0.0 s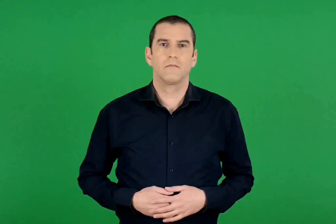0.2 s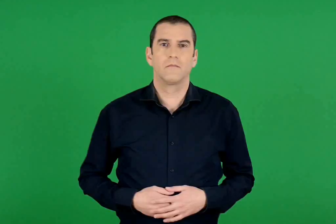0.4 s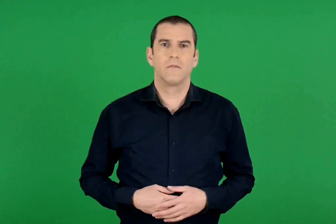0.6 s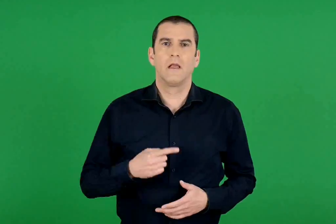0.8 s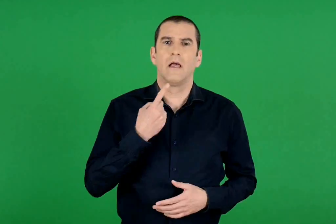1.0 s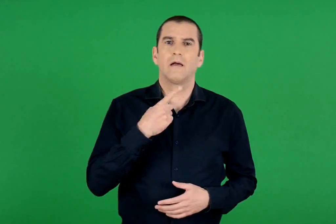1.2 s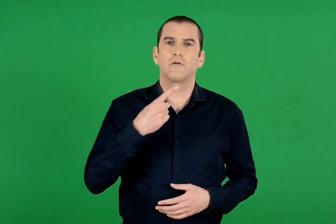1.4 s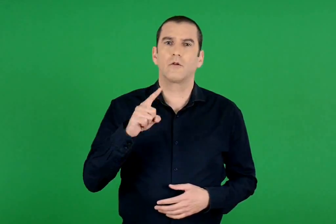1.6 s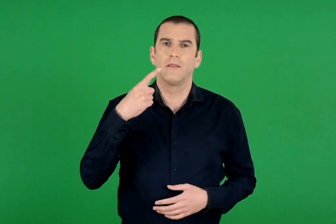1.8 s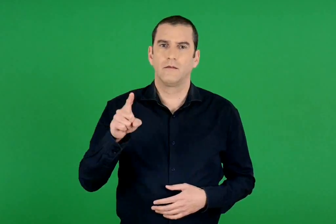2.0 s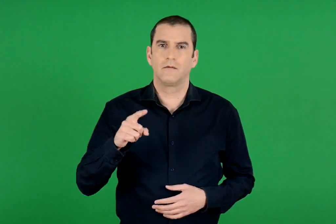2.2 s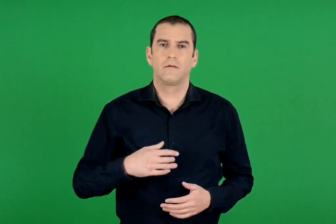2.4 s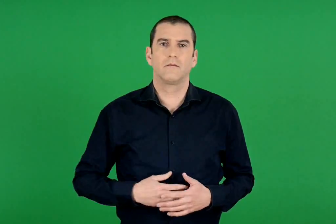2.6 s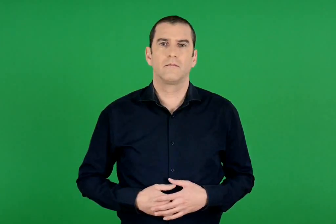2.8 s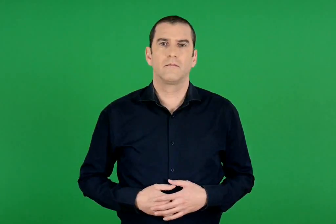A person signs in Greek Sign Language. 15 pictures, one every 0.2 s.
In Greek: εκατοντάδες
